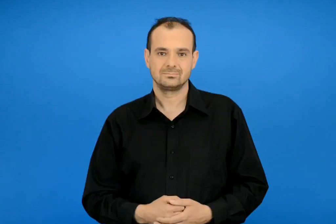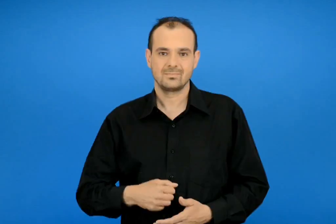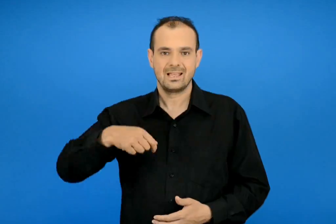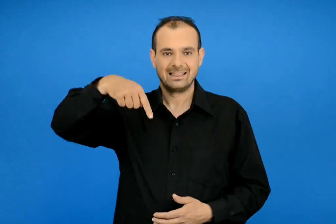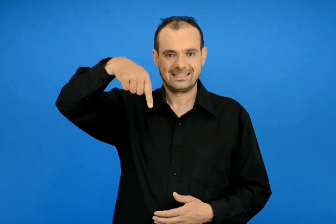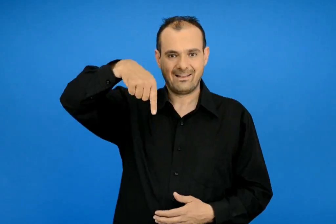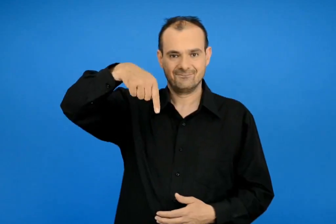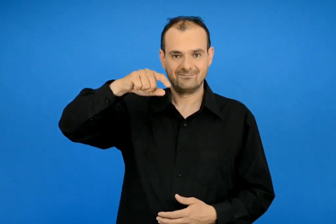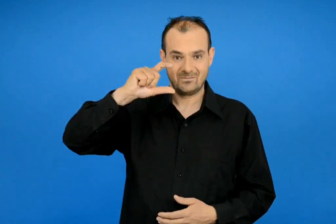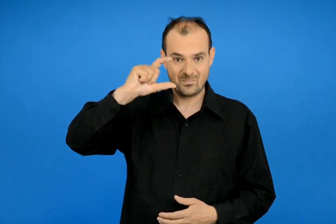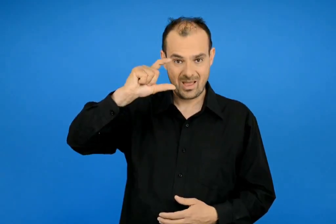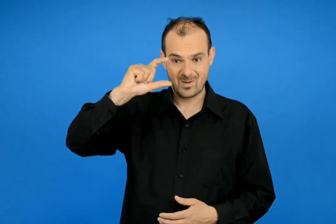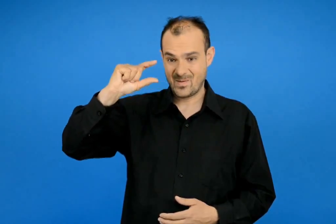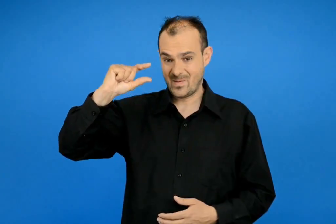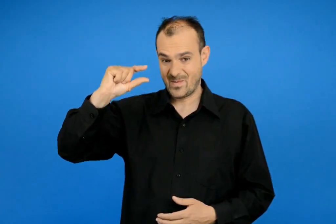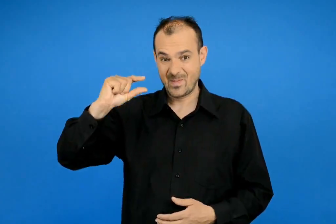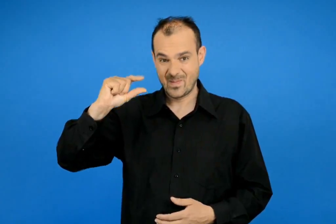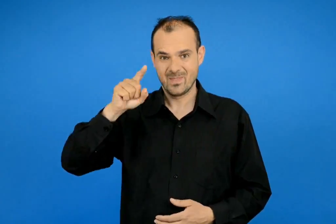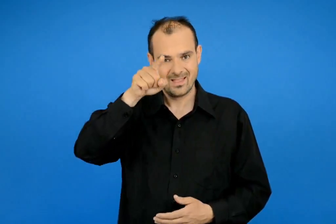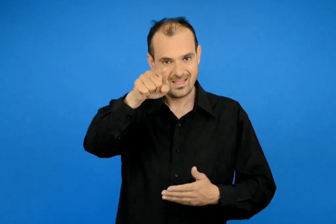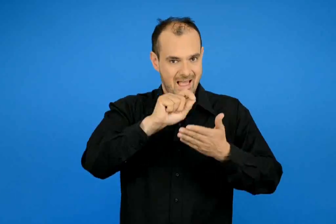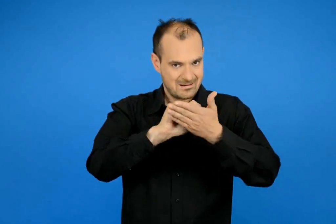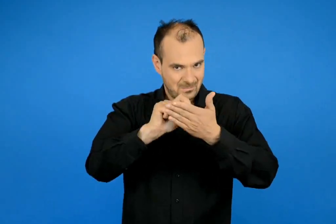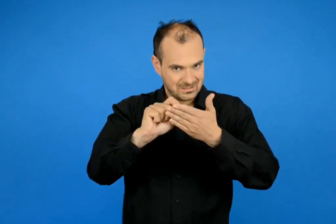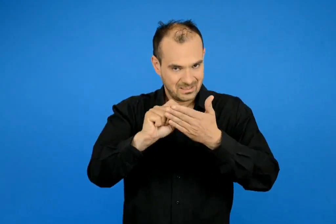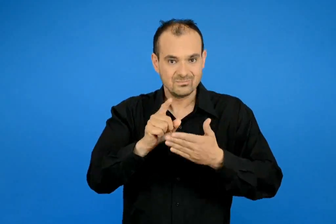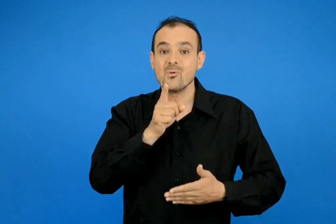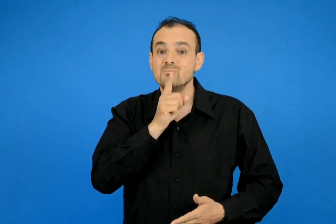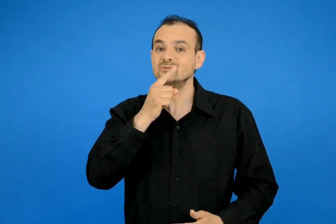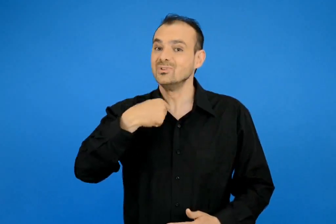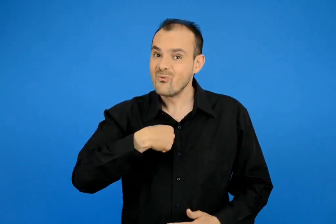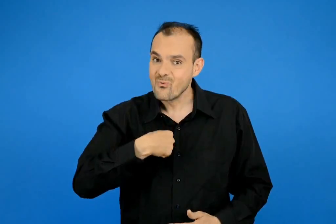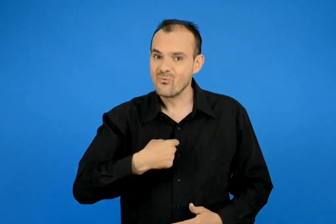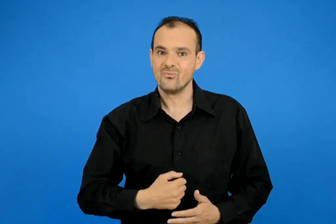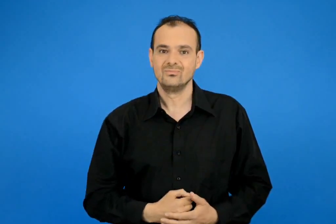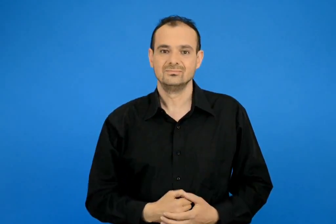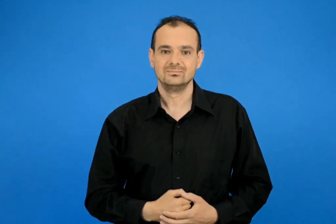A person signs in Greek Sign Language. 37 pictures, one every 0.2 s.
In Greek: γράψε τ τ όπως εγώ
